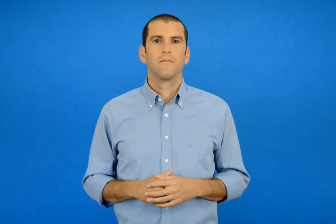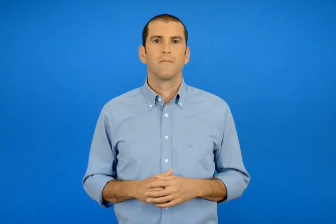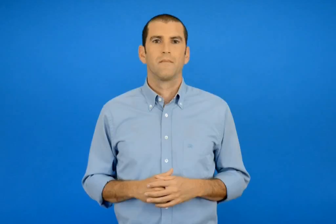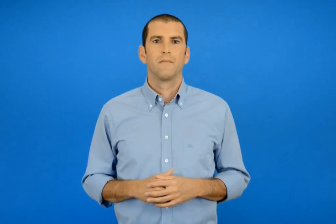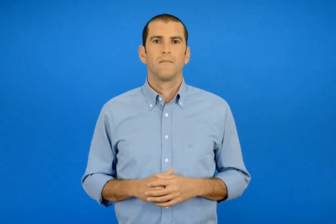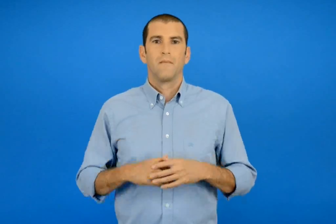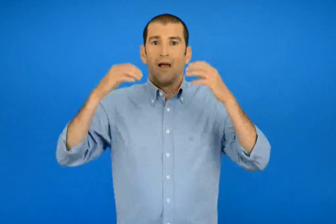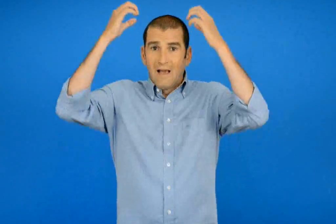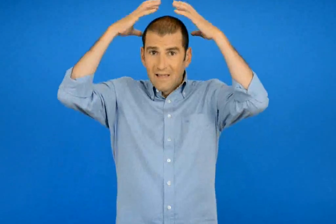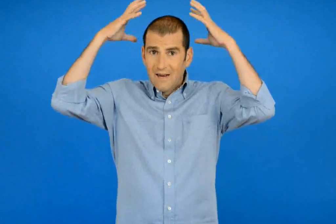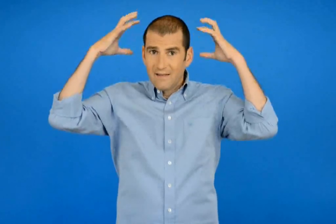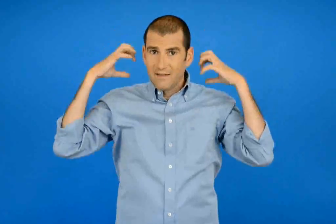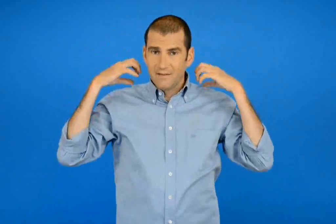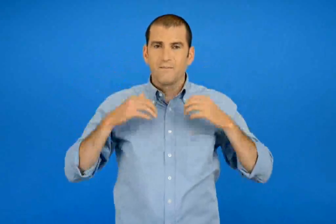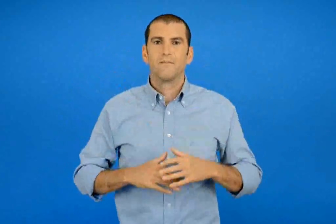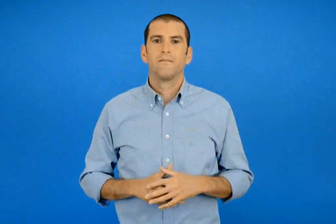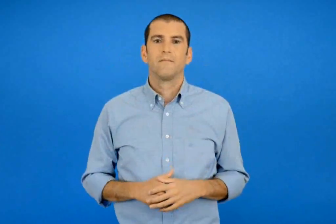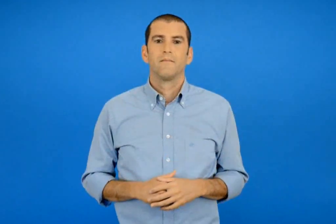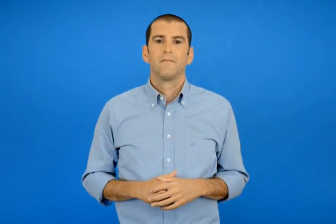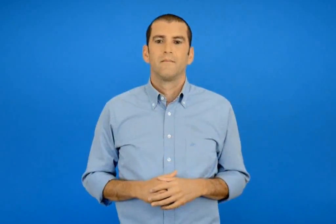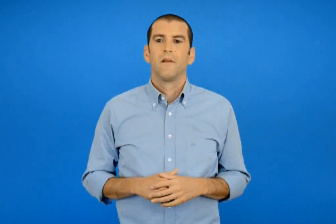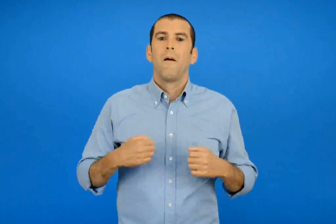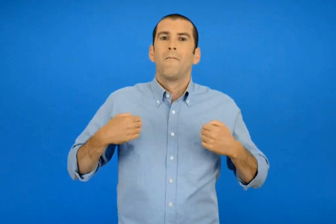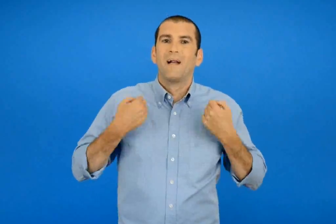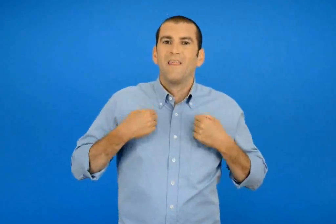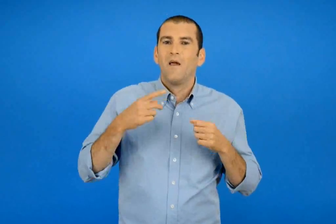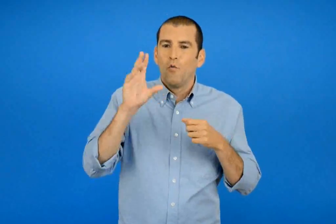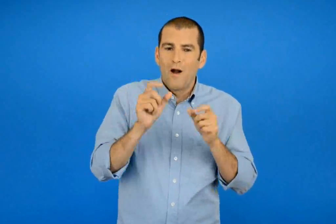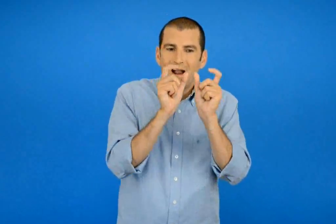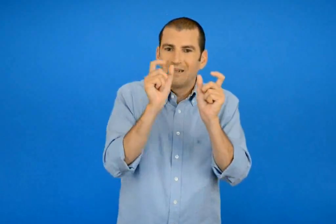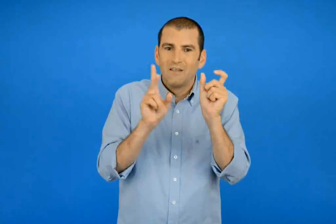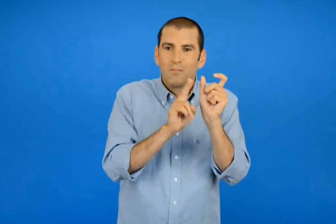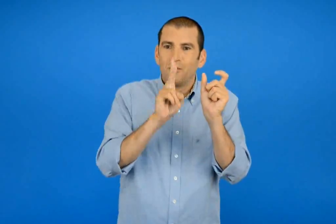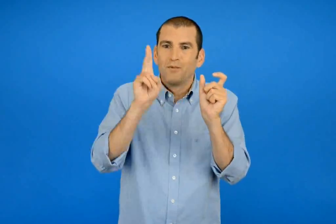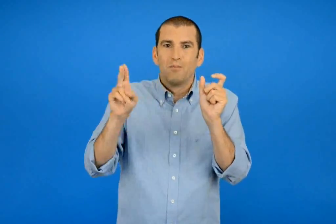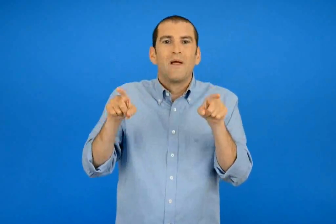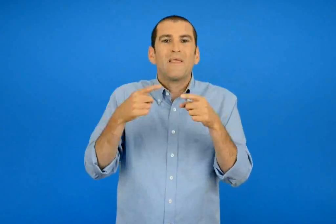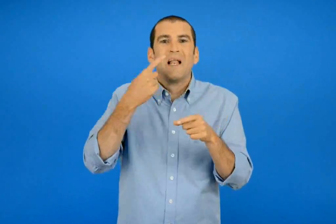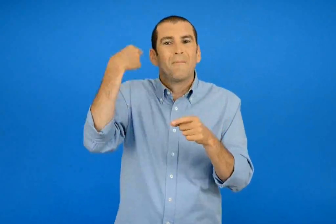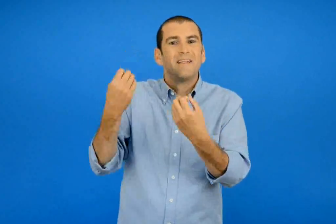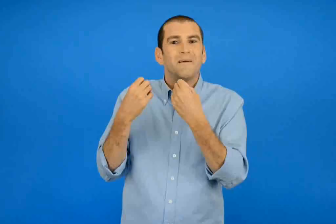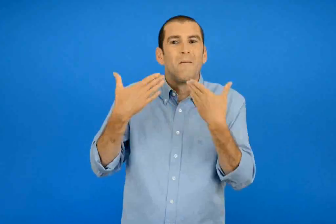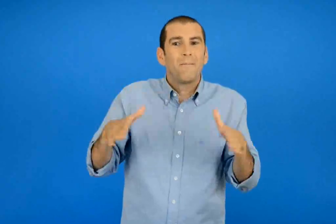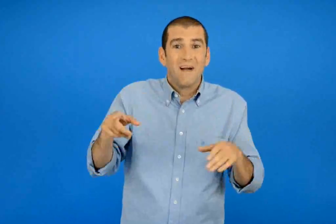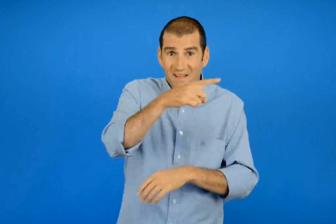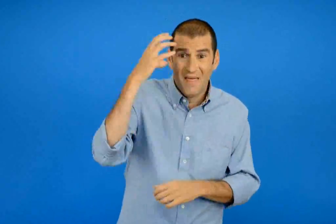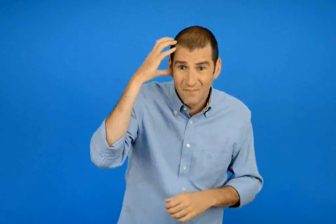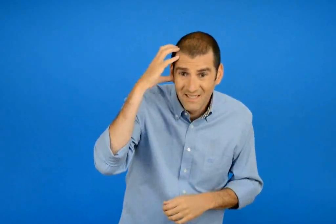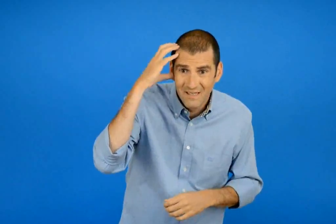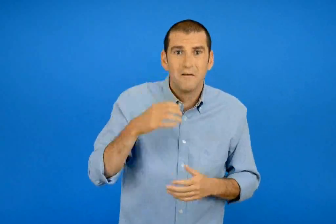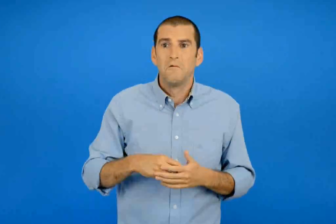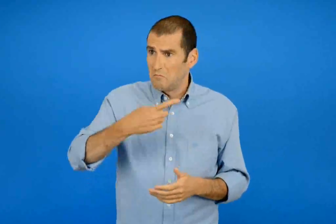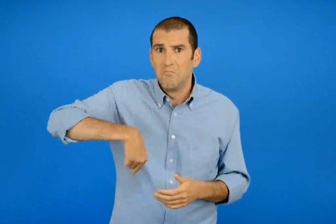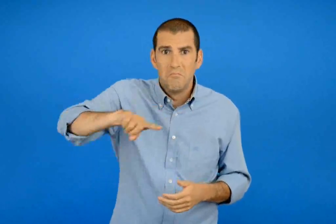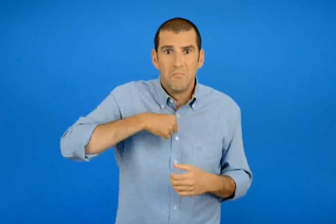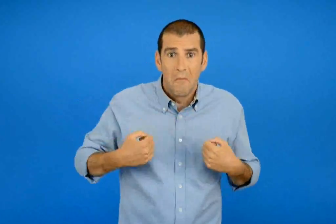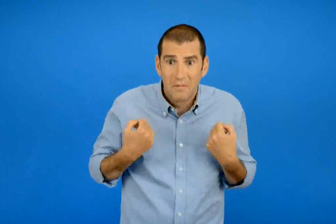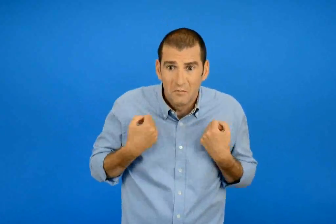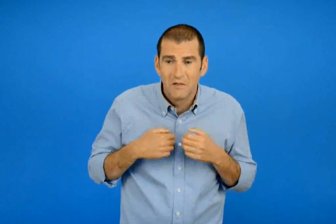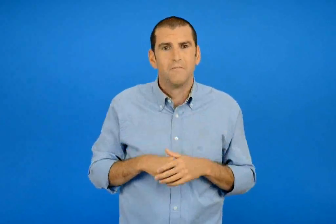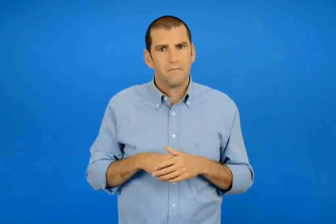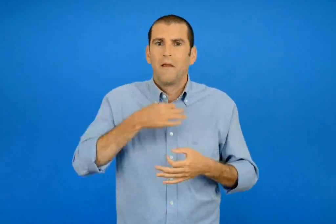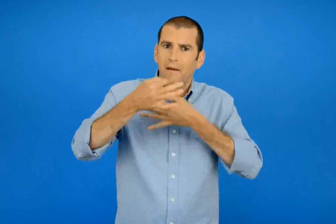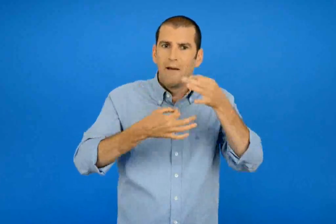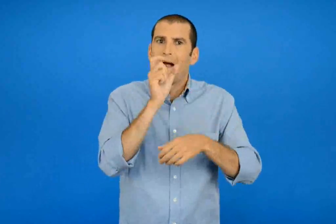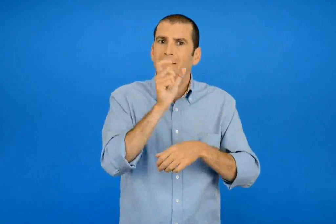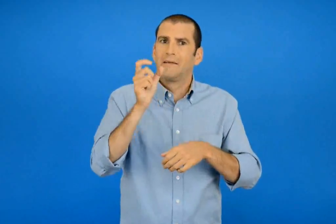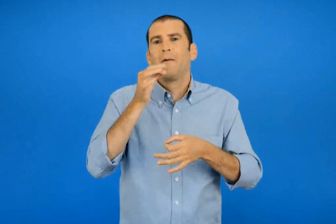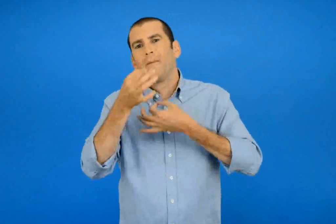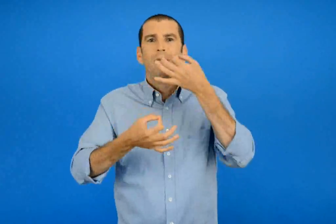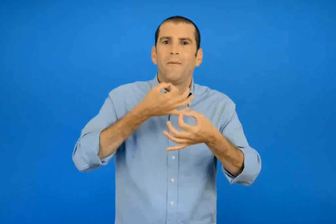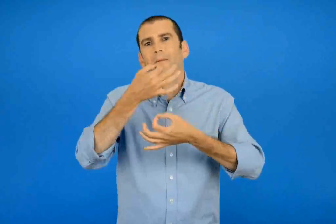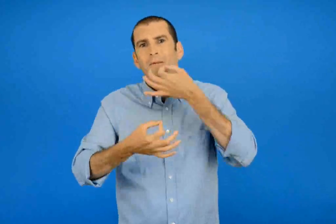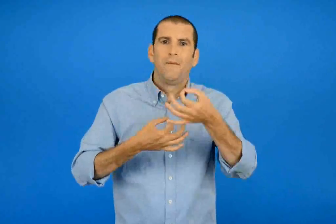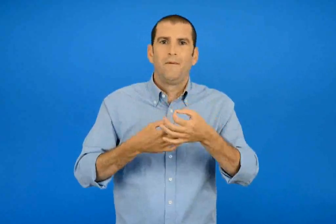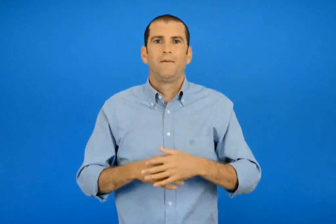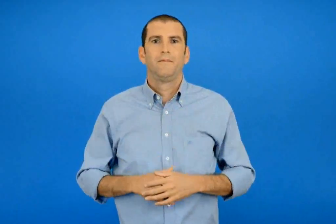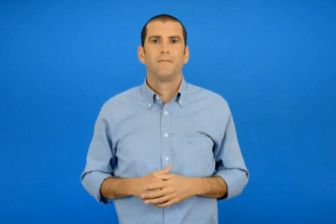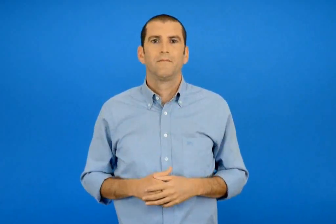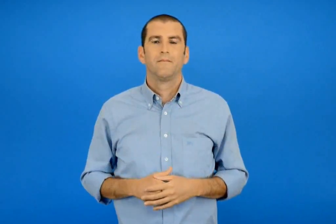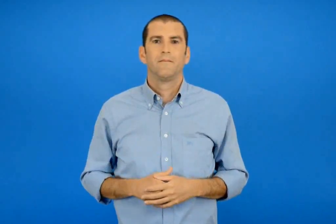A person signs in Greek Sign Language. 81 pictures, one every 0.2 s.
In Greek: γαλήνη θυμάστε το παιχνίδι των κομμένων λέξεων που μας έμαθε η δασκάλα μας ; το παίζουμε ; θα λεμέ τις λέξεις τραγουδιστά
